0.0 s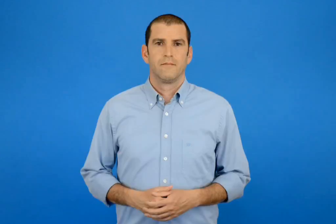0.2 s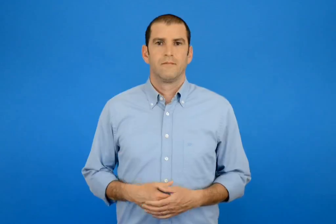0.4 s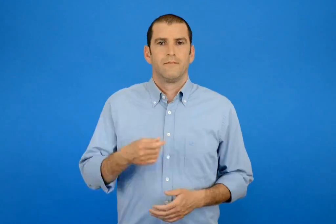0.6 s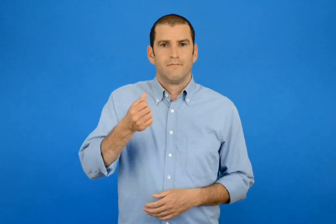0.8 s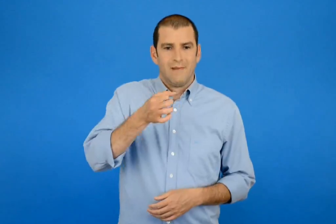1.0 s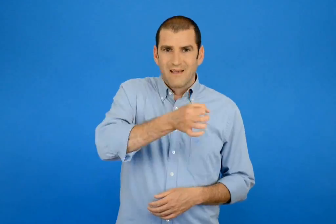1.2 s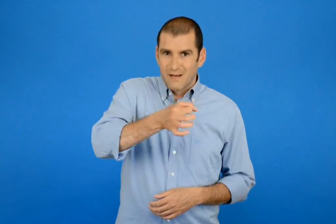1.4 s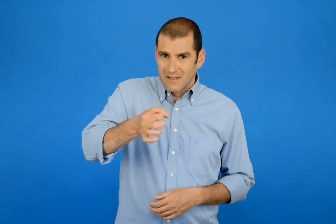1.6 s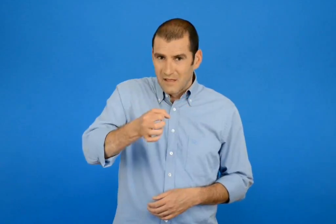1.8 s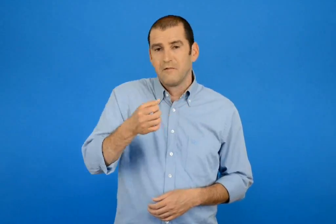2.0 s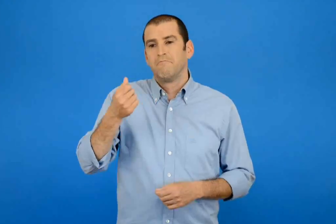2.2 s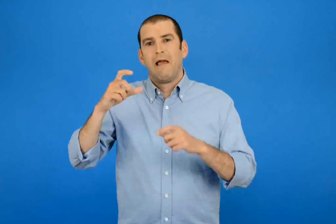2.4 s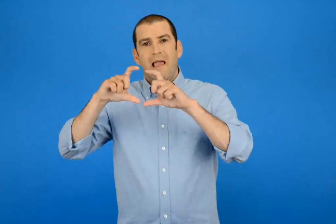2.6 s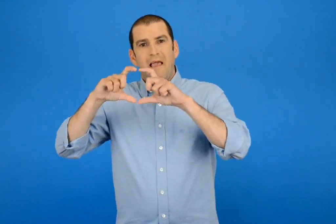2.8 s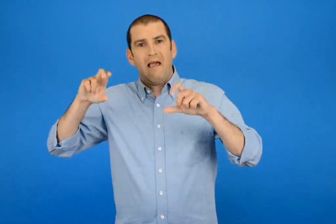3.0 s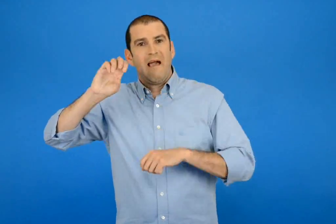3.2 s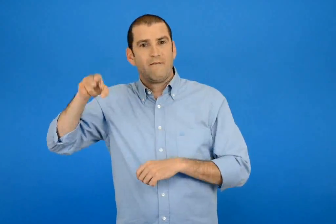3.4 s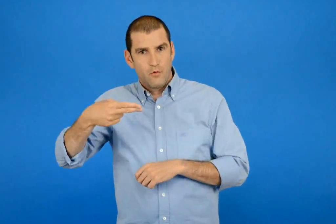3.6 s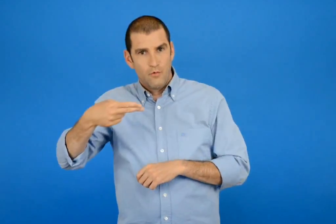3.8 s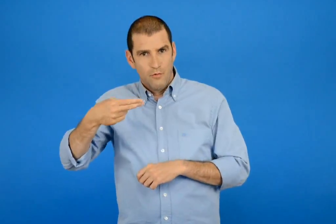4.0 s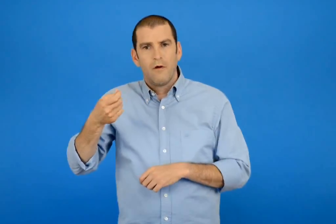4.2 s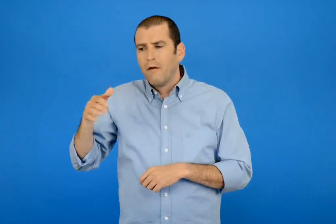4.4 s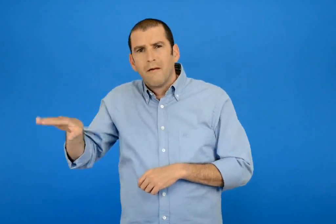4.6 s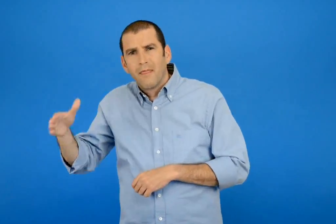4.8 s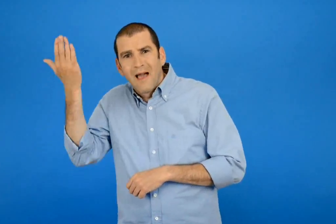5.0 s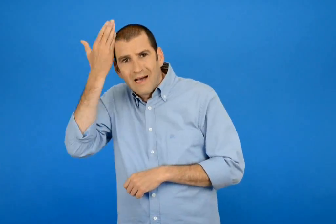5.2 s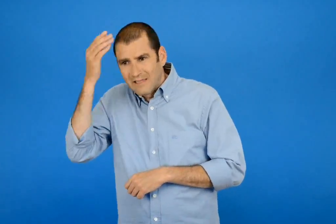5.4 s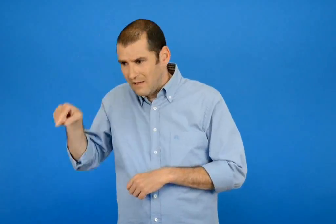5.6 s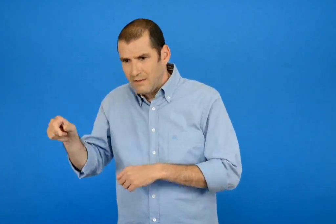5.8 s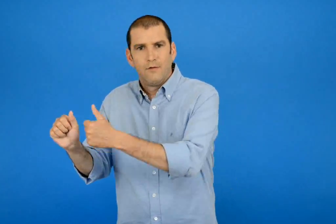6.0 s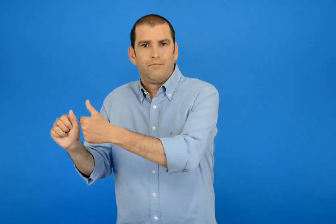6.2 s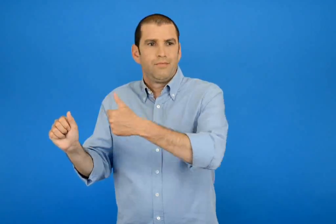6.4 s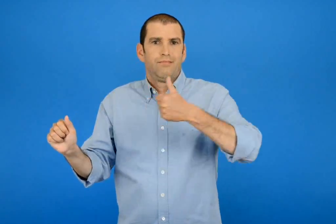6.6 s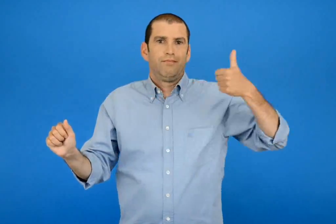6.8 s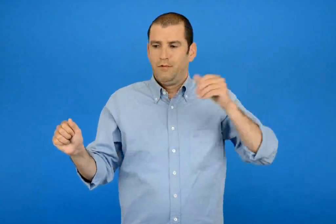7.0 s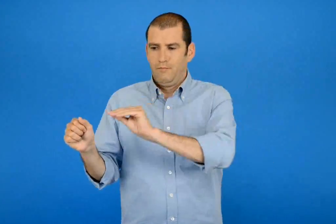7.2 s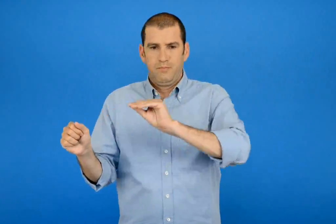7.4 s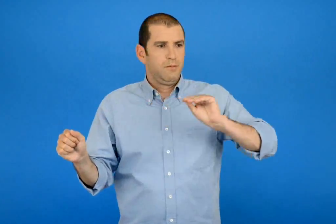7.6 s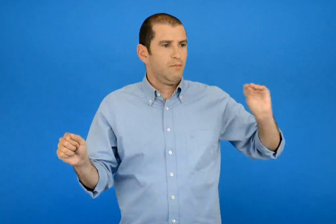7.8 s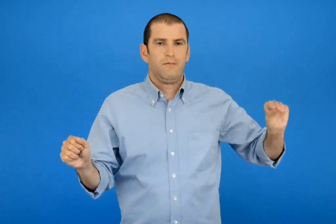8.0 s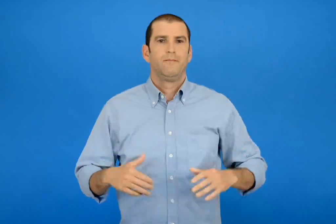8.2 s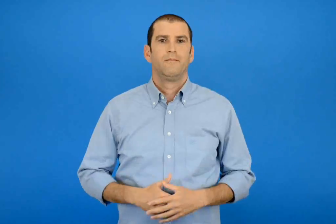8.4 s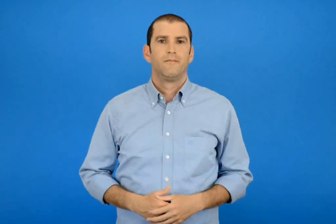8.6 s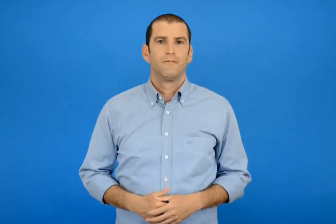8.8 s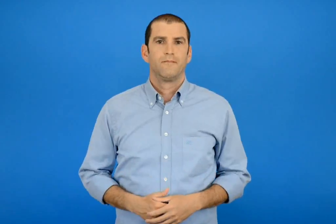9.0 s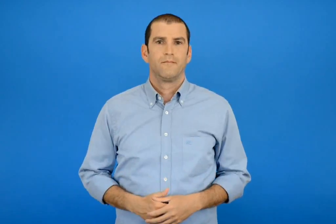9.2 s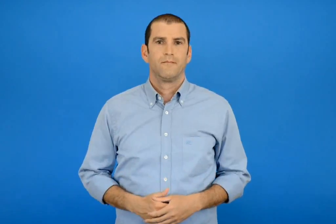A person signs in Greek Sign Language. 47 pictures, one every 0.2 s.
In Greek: βάζω τα χαρτονομίσματα και τα κέρματα του ευρώ σε σειρά ξεκινώντας από αυτό με τη μικρότερη αξία
